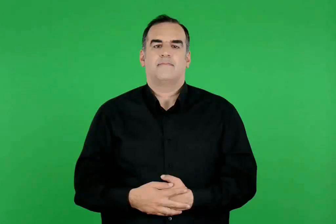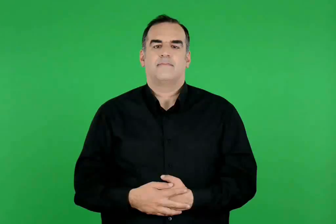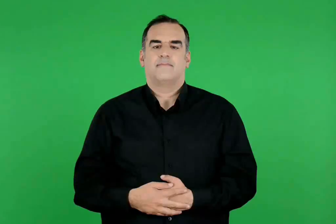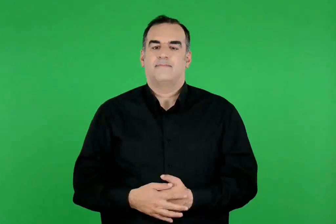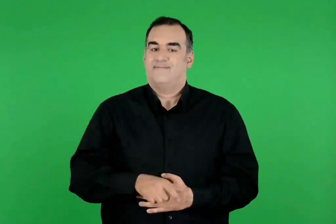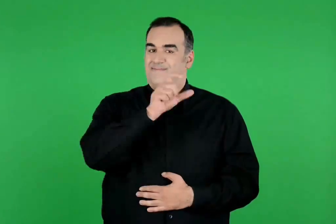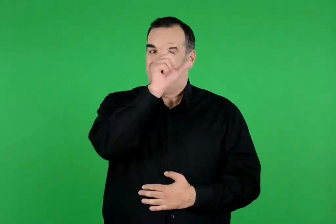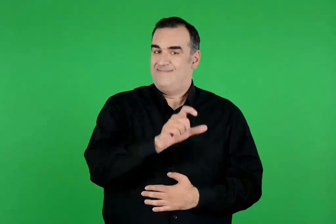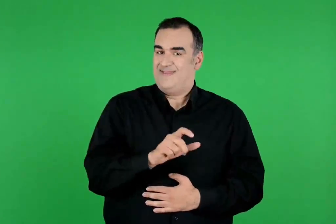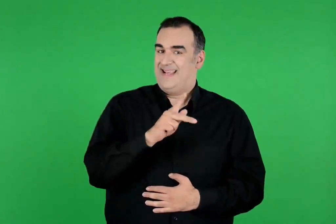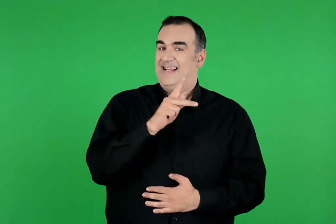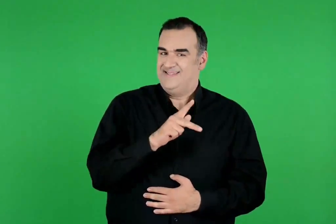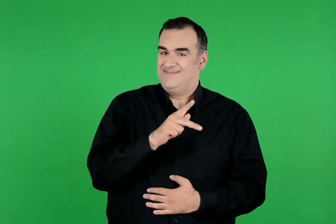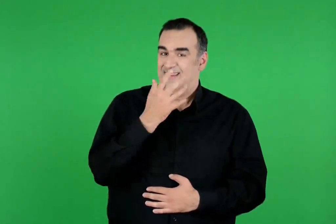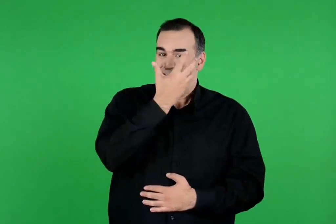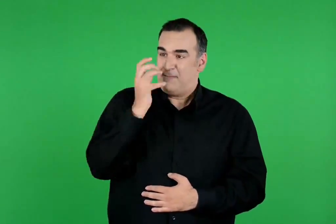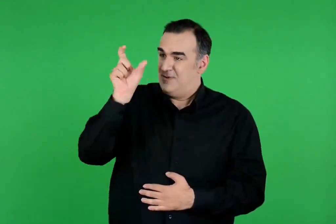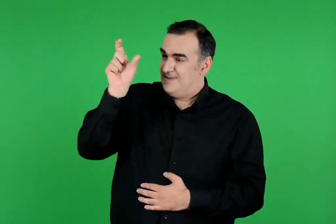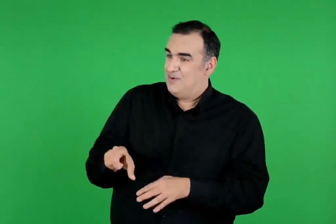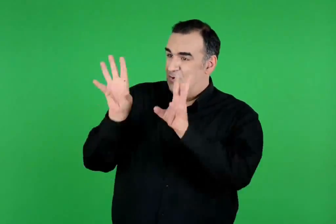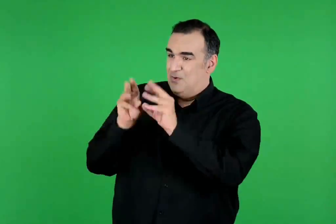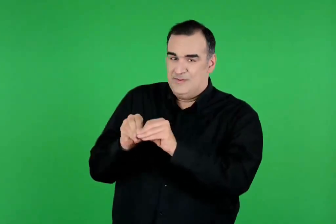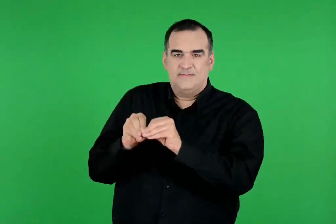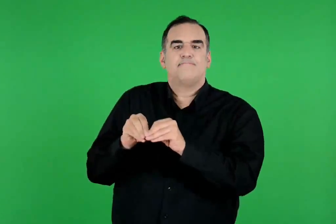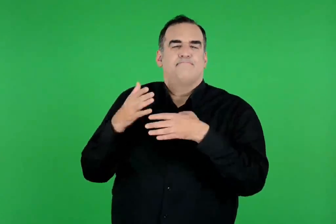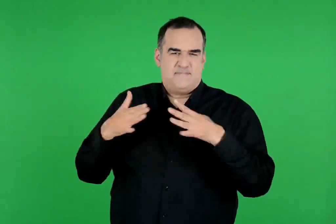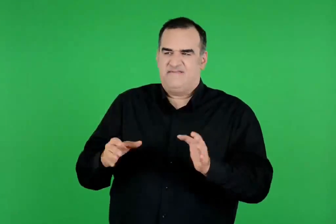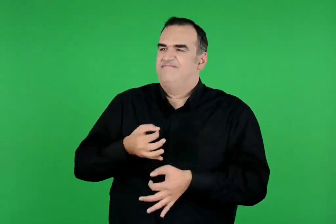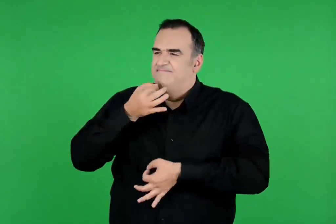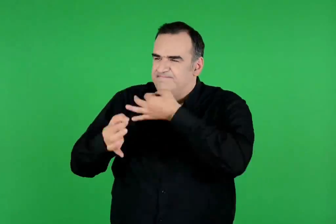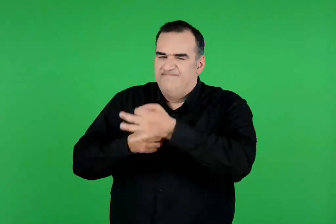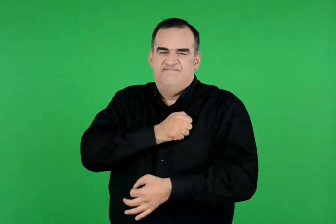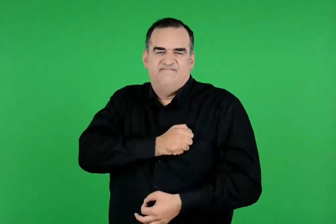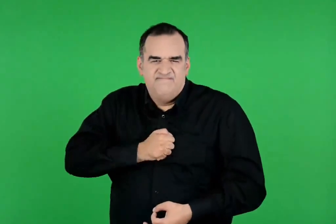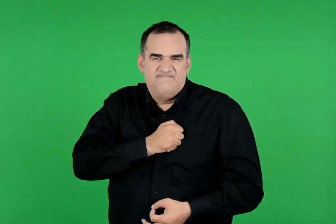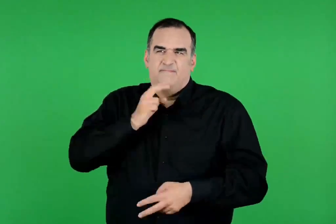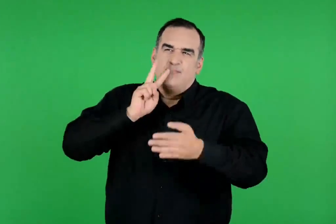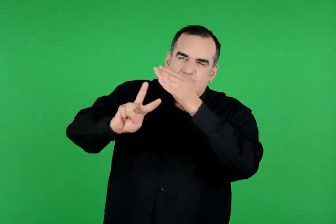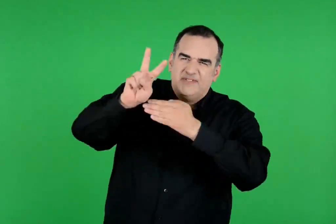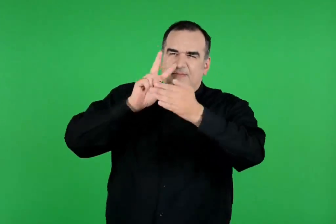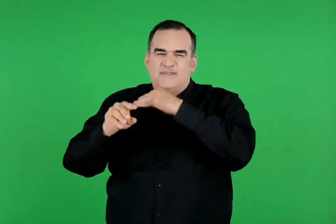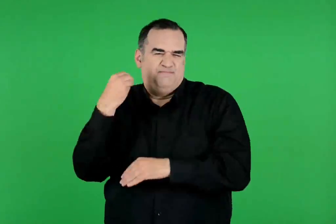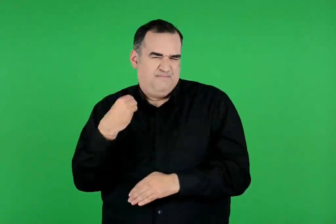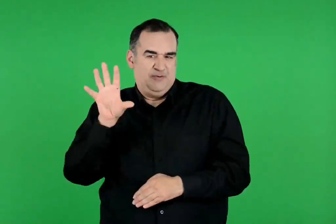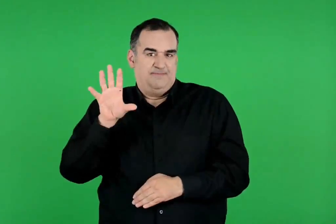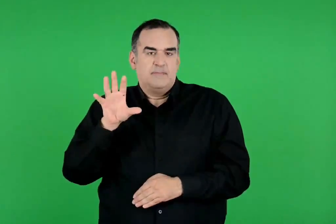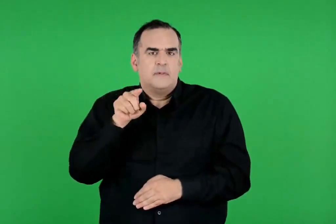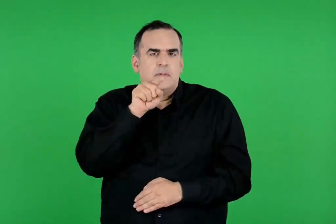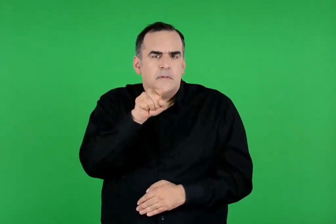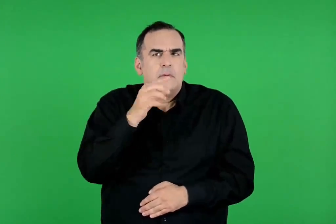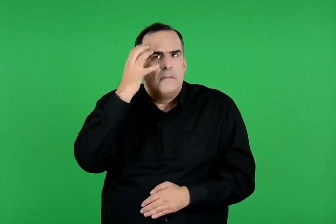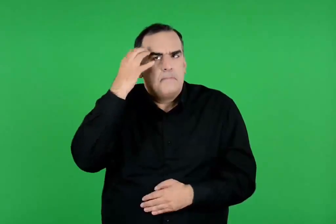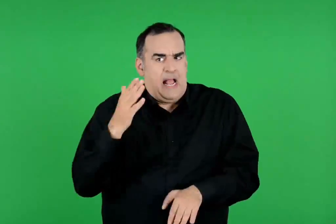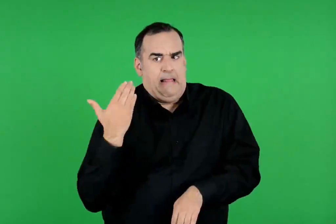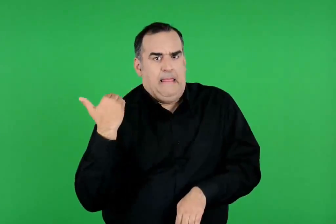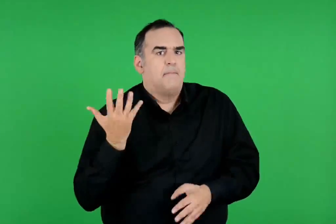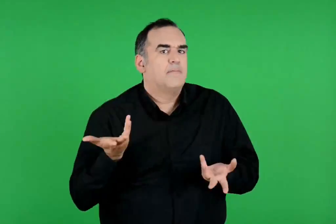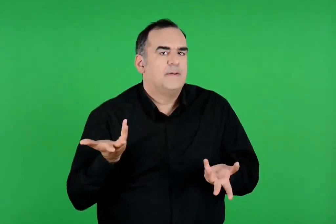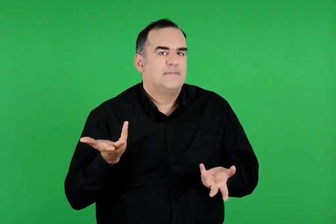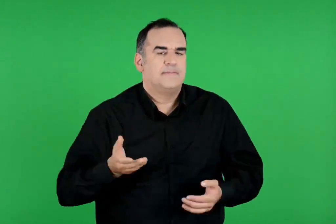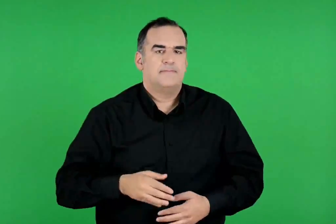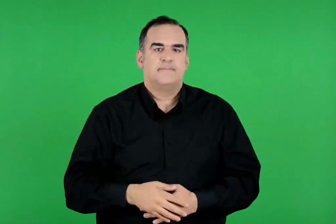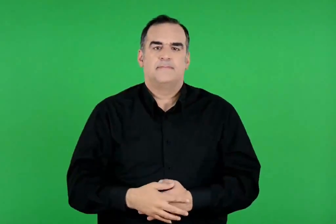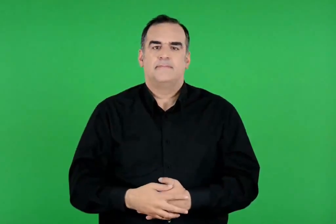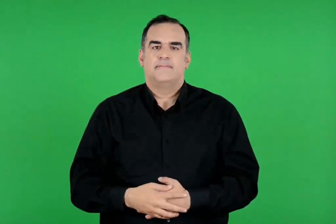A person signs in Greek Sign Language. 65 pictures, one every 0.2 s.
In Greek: ο κάλχας είχε κάνει κι άλλη φορά δυσάρεστες προβλέψεις για τον αγαμέμνονα. θυμάσαι πότε ;
